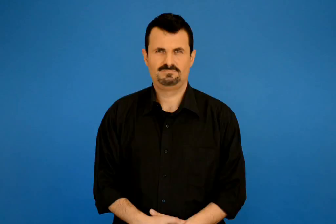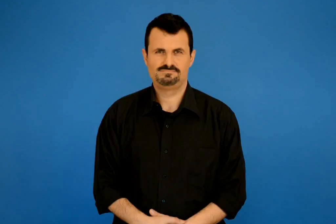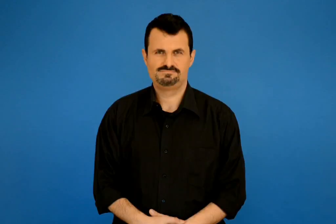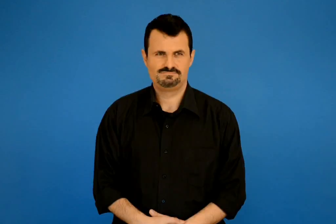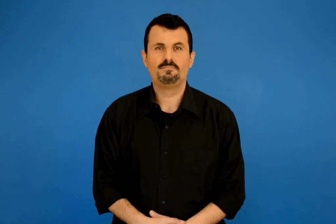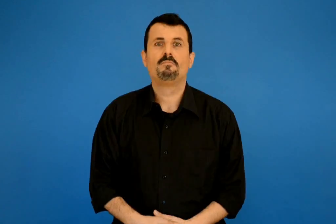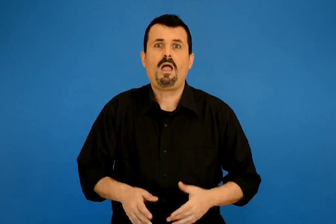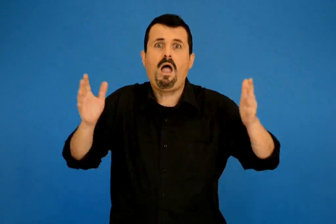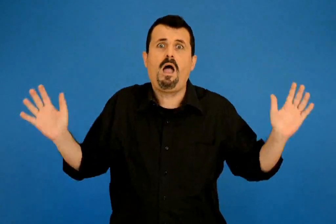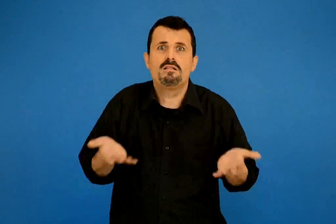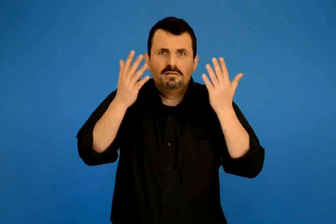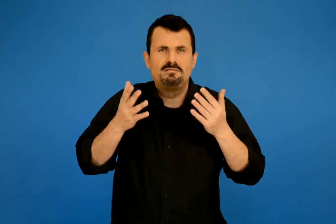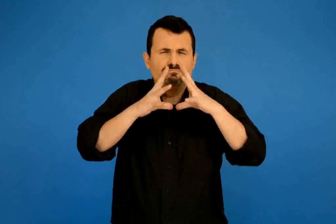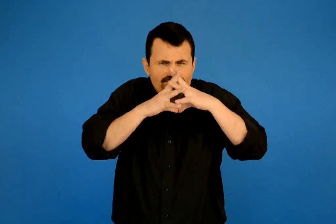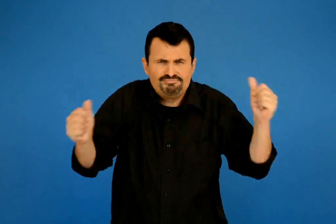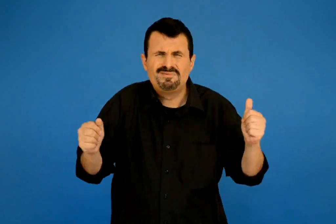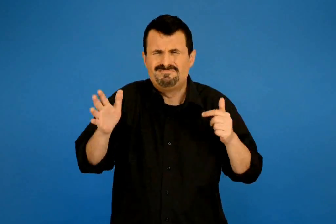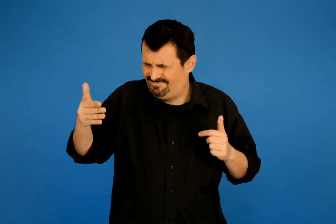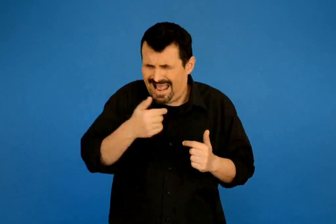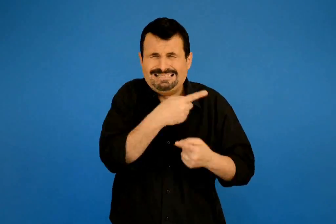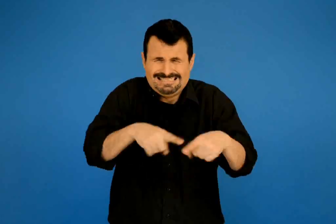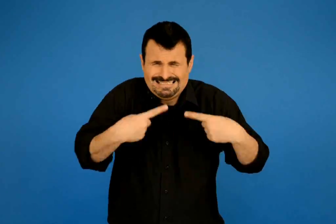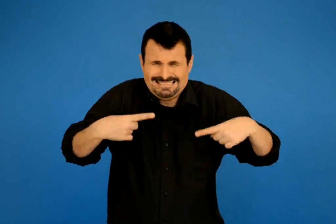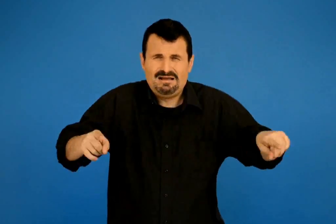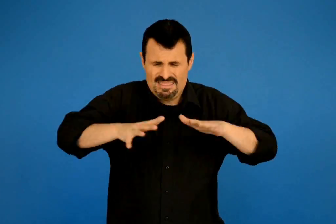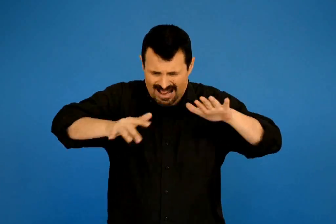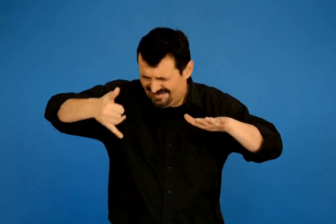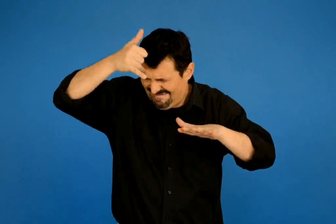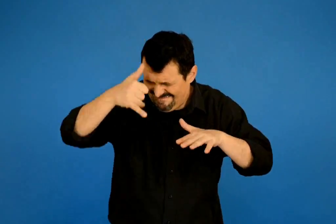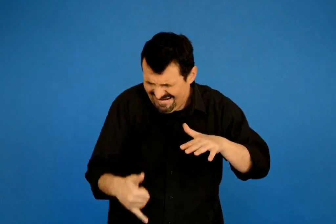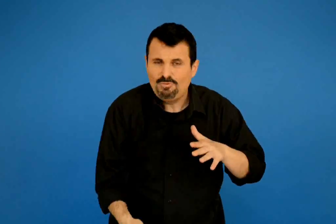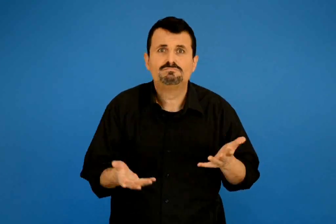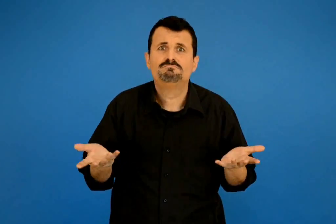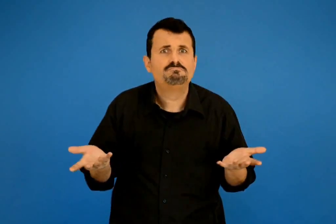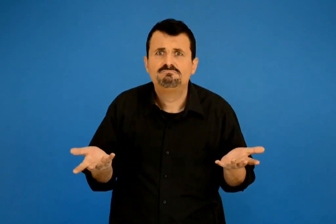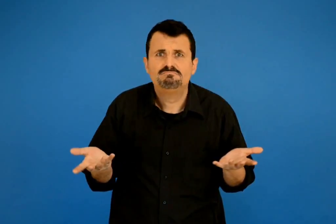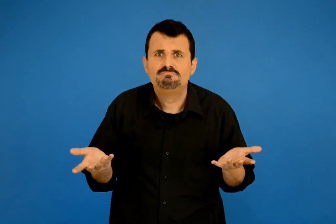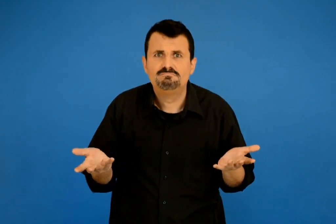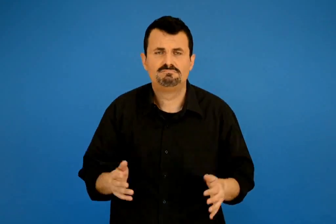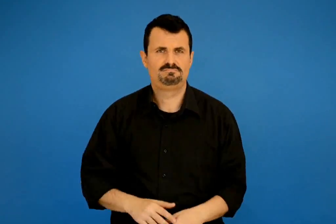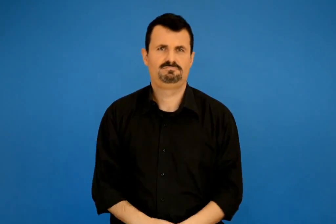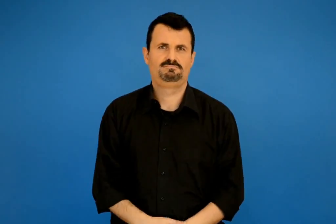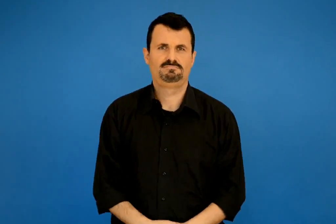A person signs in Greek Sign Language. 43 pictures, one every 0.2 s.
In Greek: τι θα συμβεί αν εξαφανιστούν ολόκληρα είδη του βυθού ;
